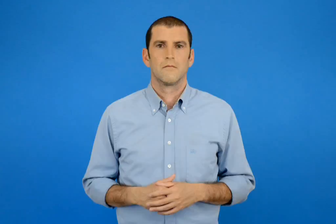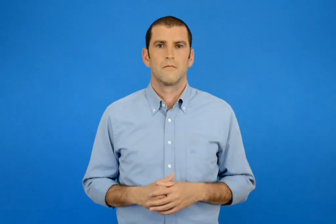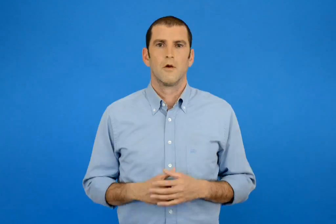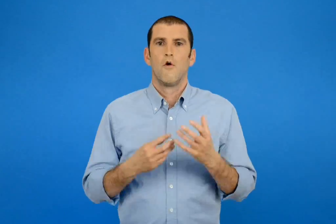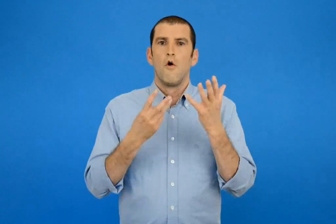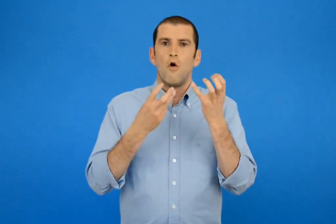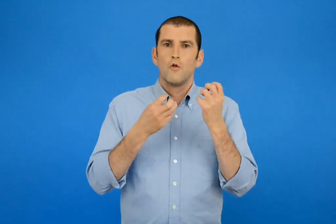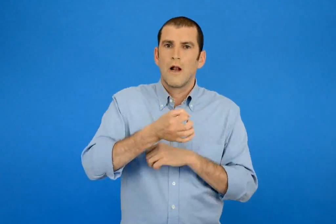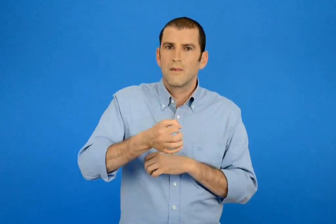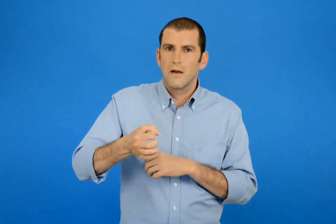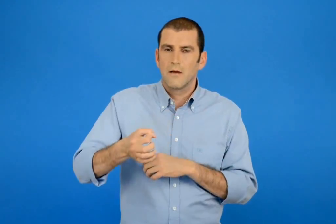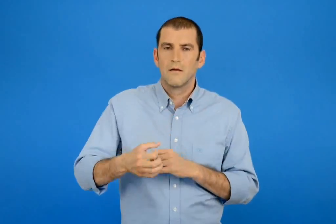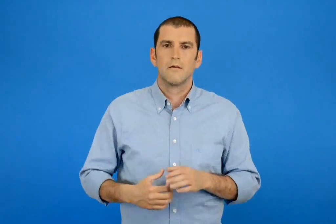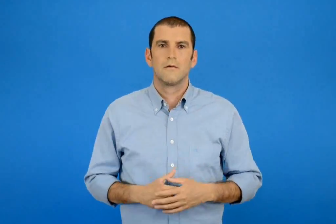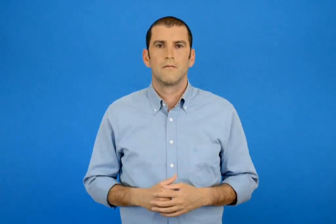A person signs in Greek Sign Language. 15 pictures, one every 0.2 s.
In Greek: 80 λεπτά
